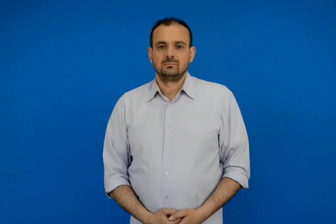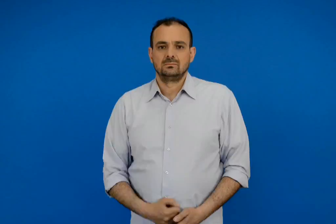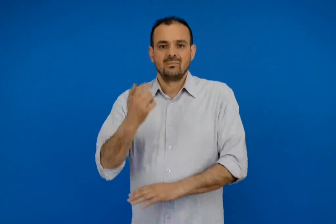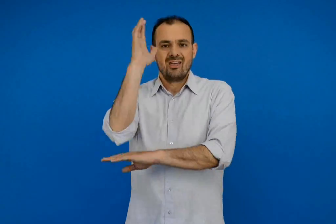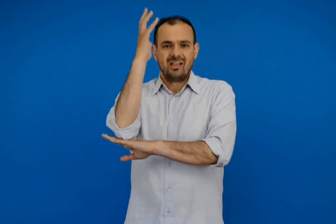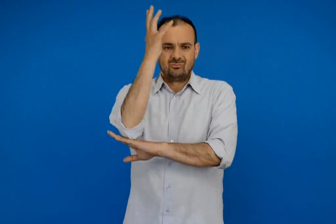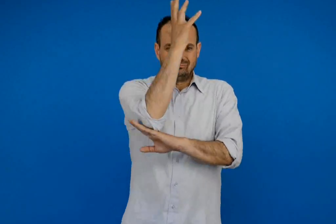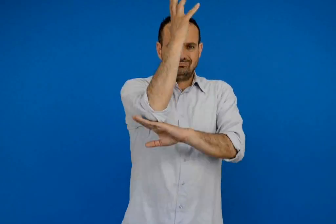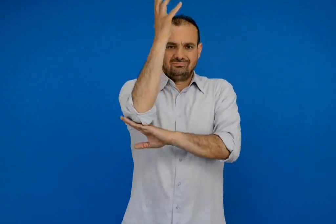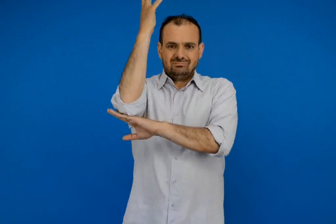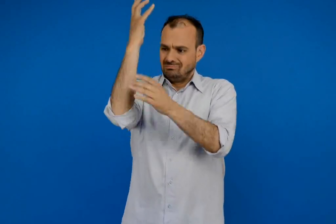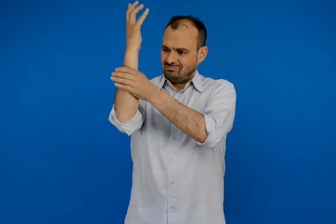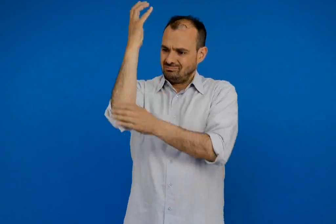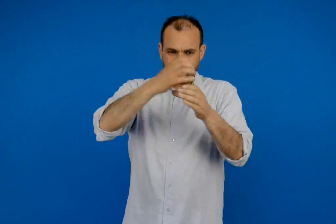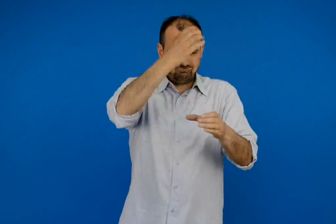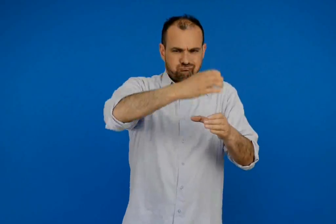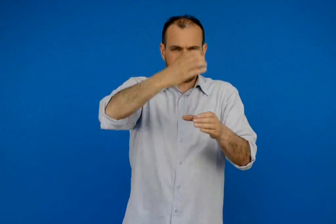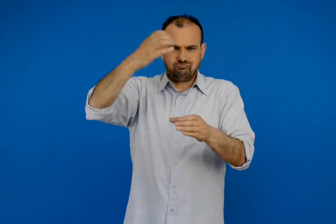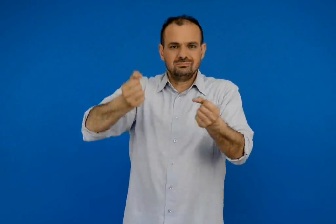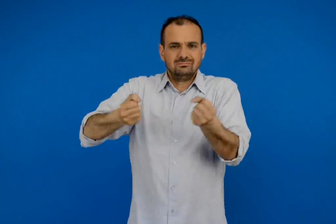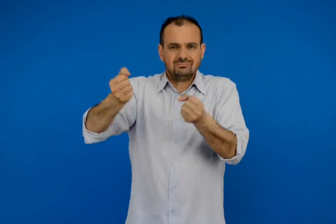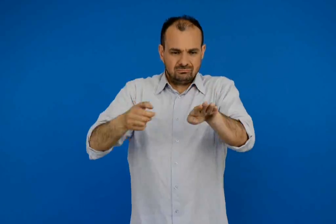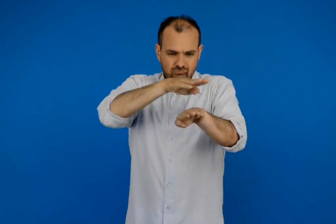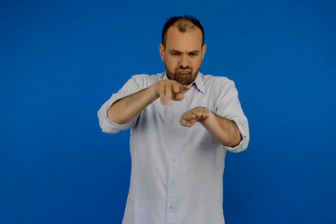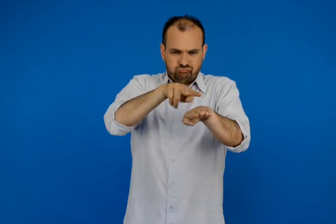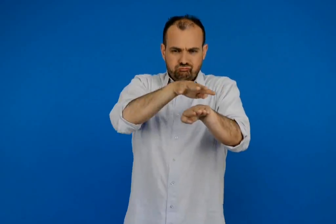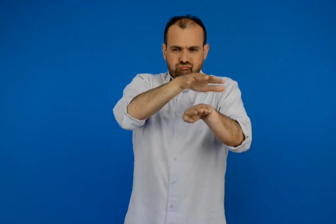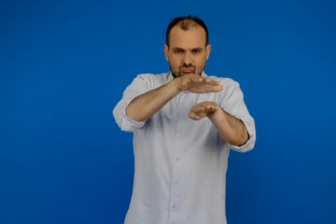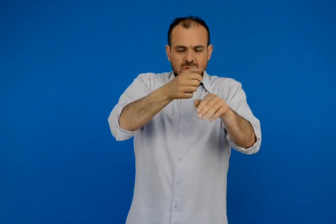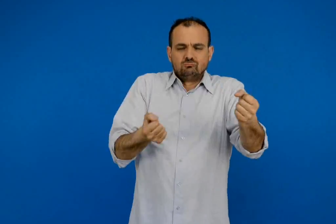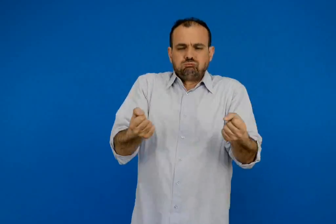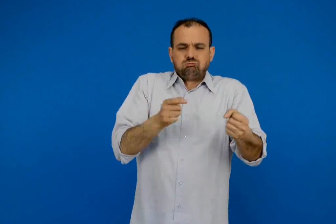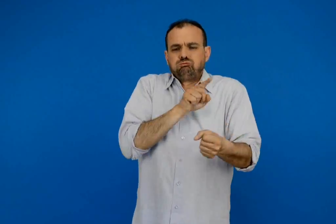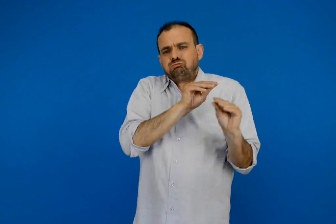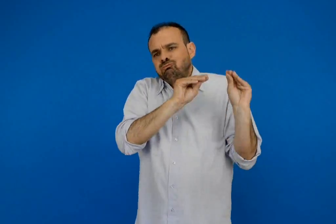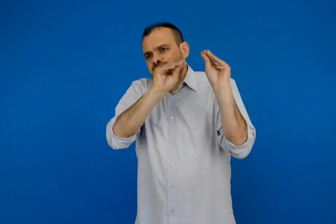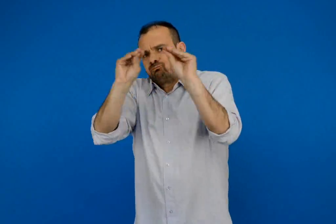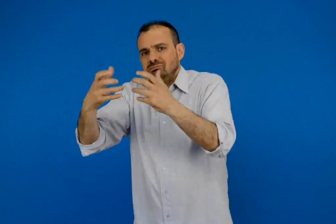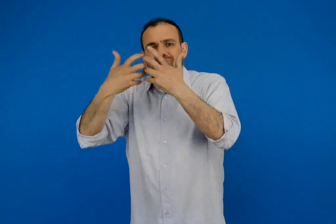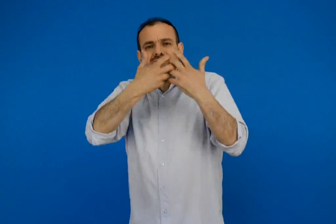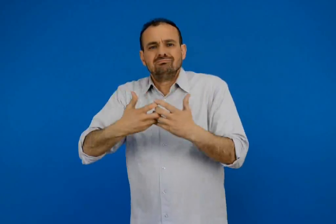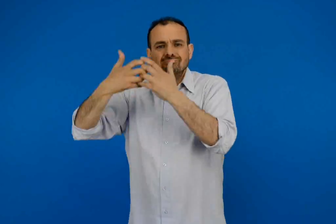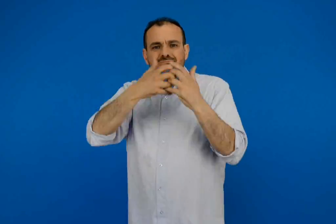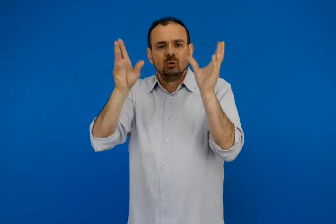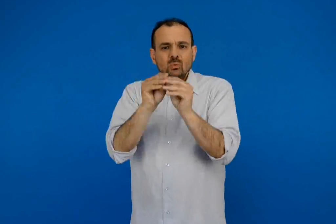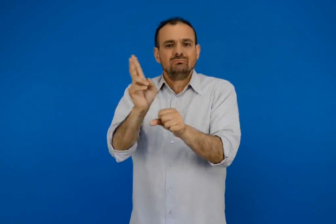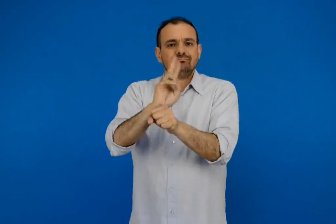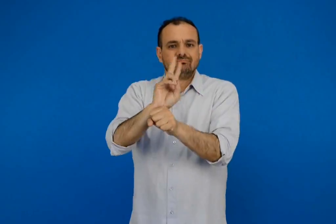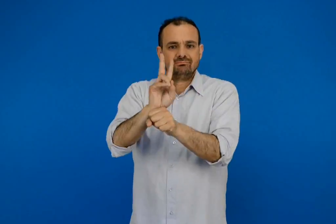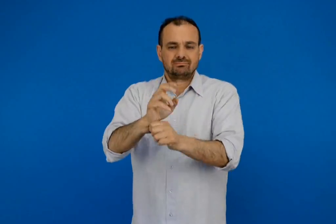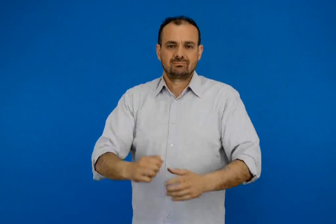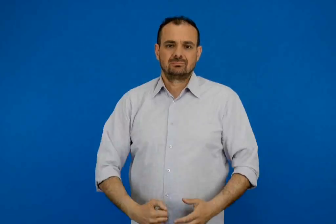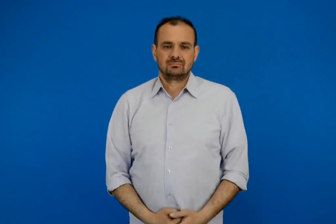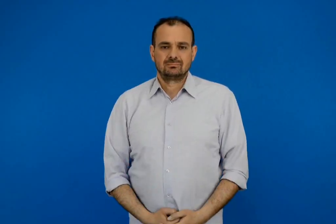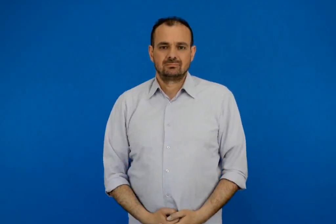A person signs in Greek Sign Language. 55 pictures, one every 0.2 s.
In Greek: οι κορμοί των δέντρων συγκεντρώνονται σε στοίβες και μεταφέρονται με φορτηγά στις χαρτοβιομηχανίες
